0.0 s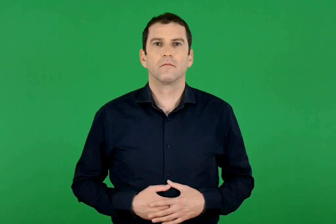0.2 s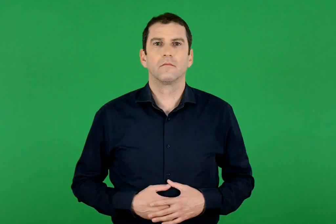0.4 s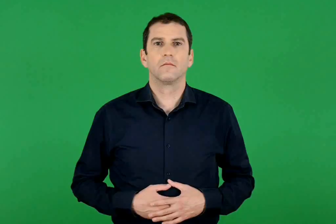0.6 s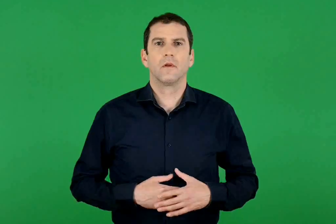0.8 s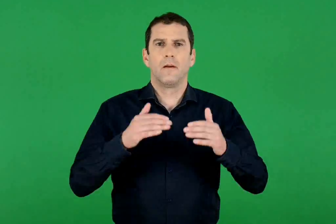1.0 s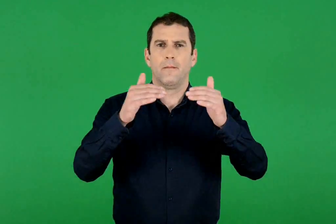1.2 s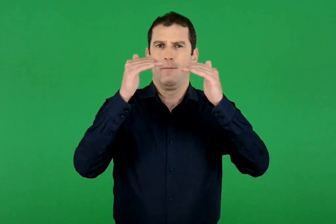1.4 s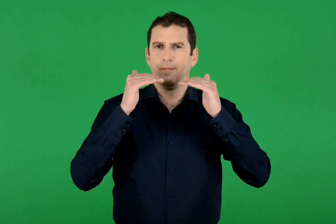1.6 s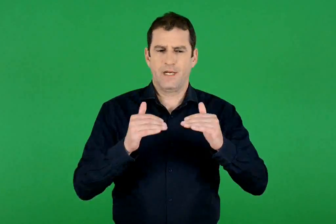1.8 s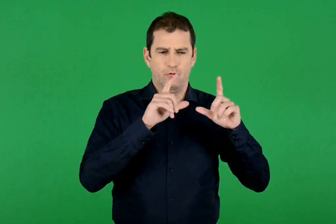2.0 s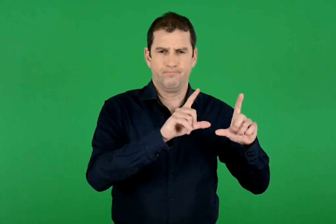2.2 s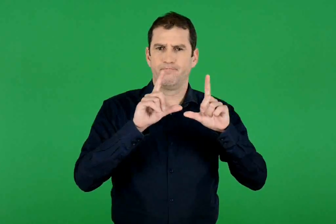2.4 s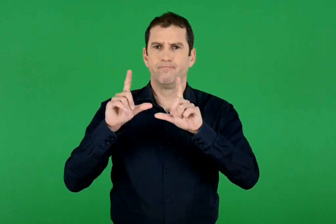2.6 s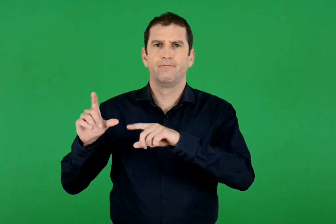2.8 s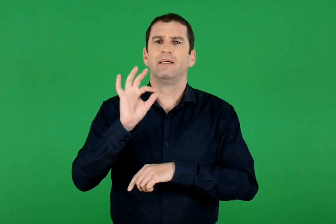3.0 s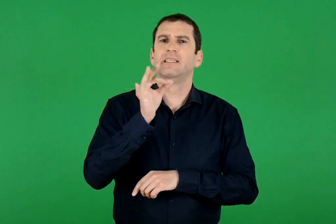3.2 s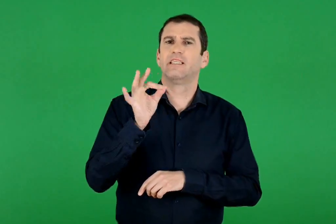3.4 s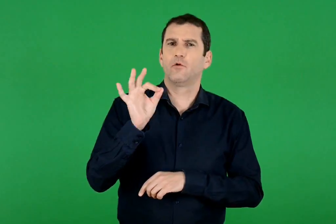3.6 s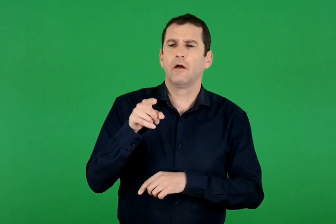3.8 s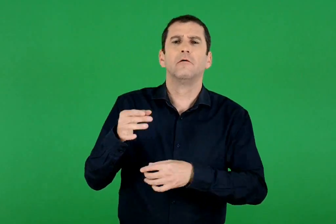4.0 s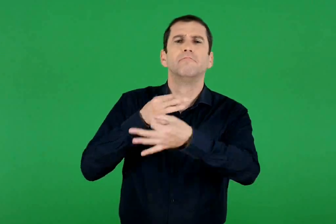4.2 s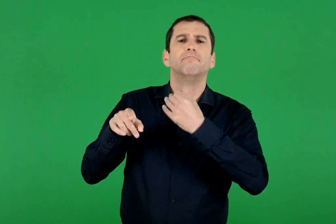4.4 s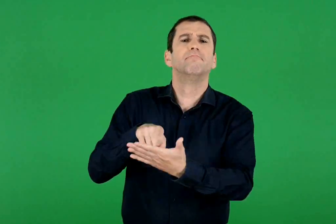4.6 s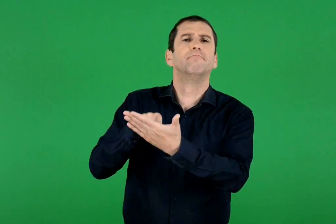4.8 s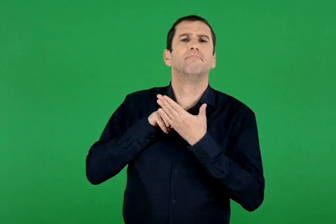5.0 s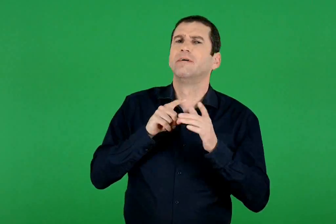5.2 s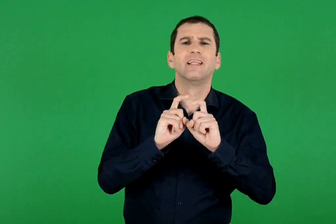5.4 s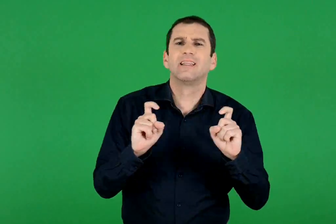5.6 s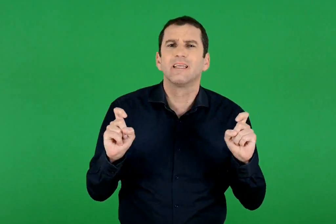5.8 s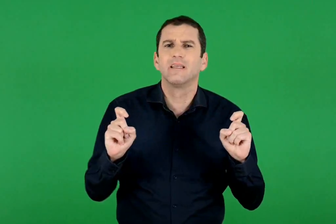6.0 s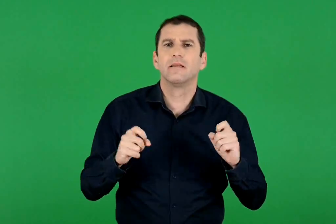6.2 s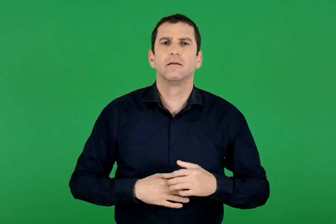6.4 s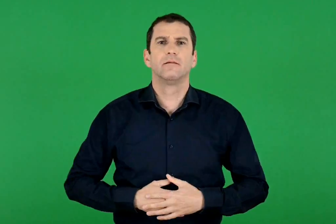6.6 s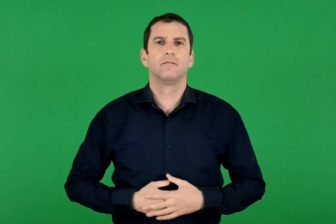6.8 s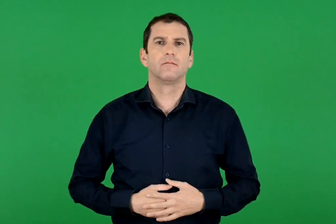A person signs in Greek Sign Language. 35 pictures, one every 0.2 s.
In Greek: τι μας λένε τα παρακάτω σύμβολα ;
